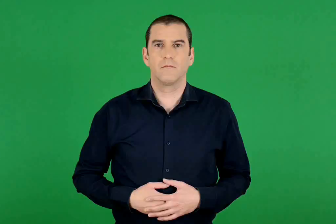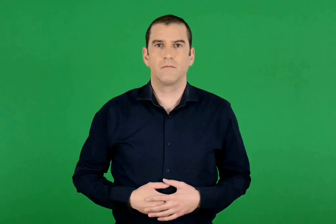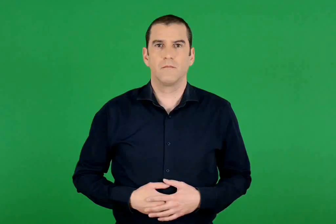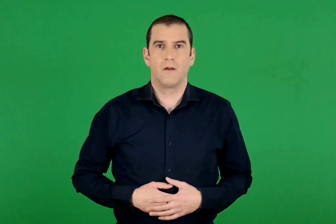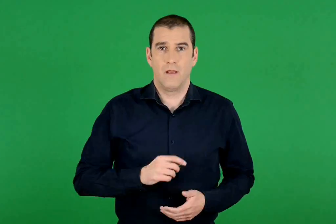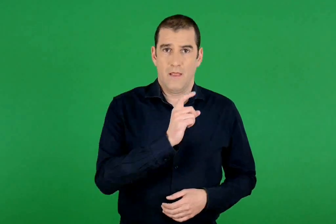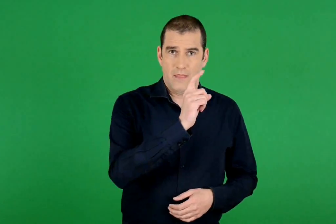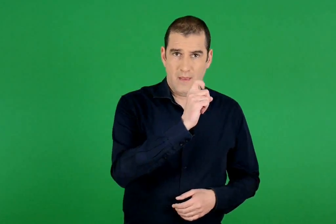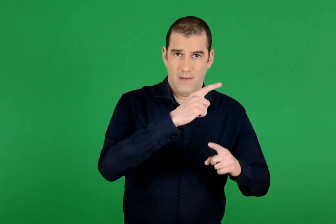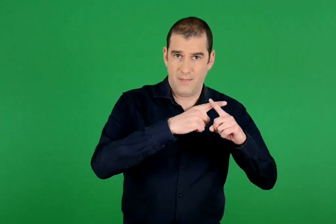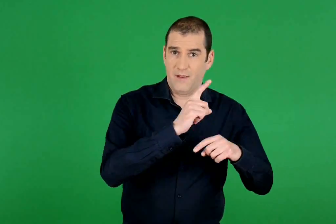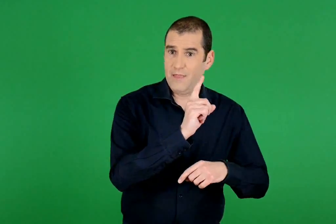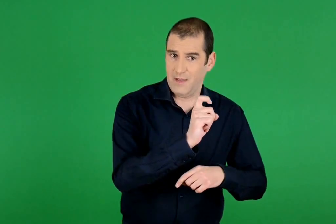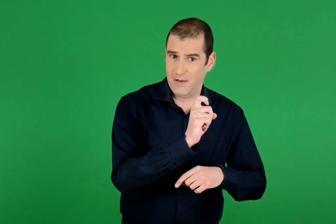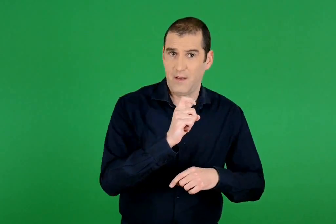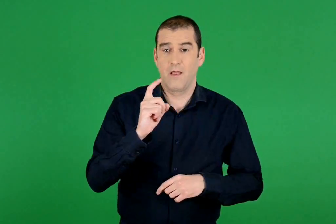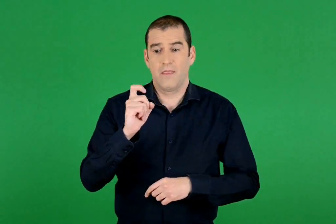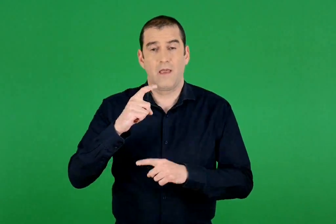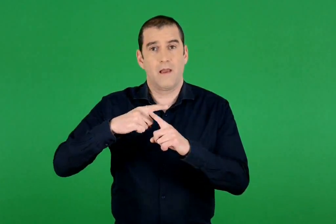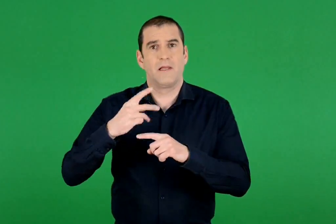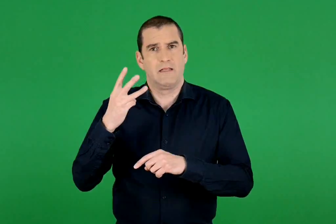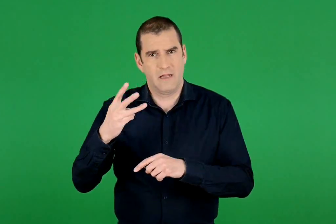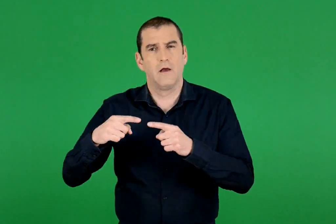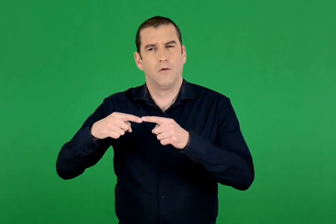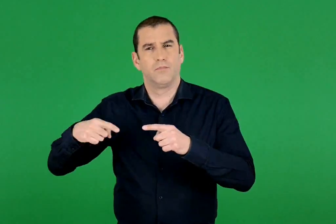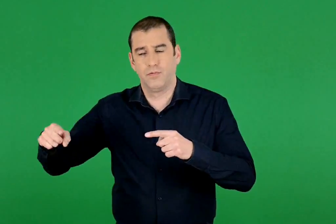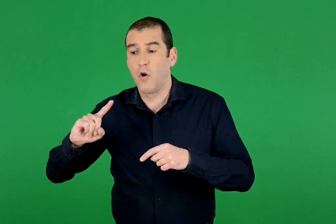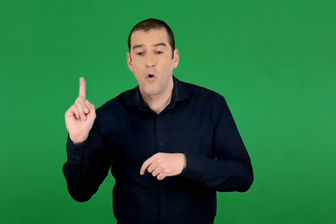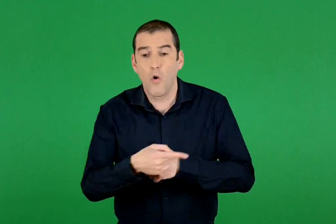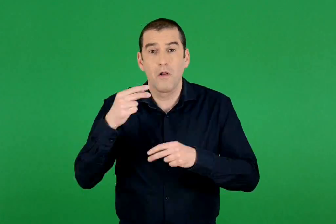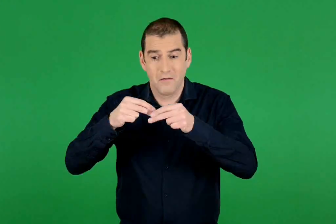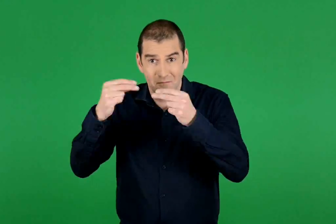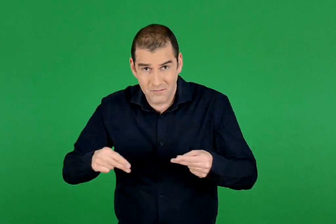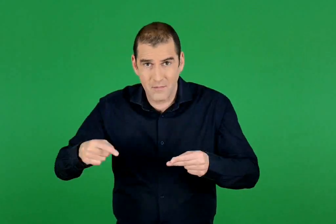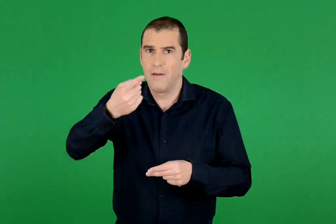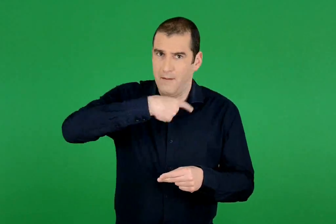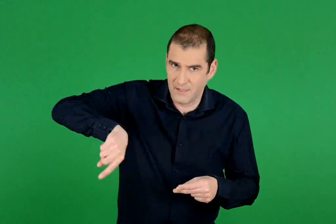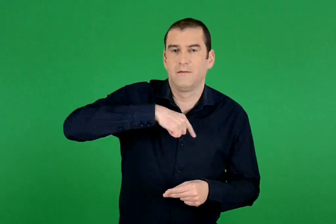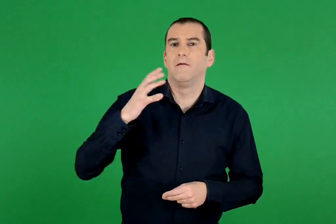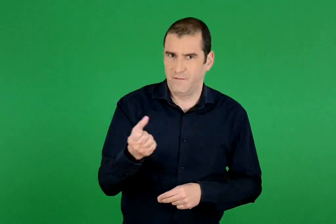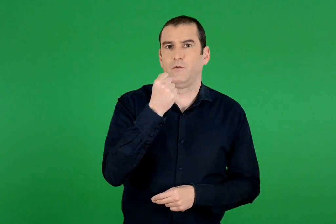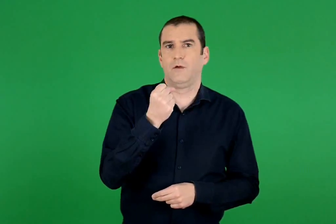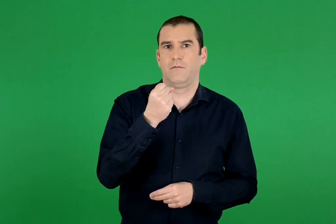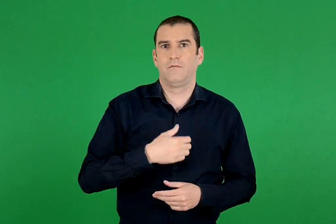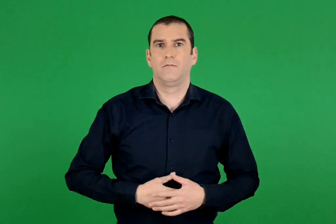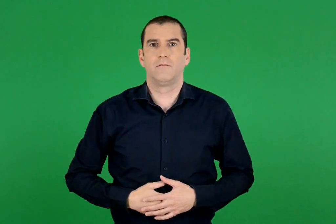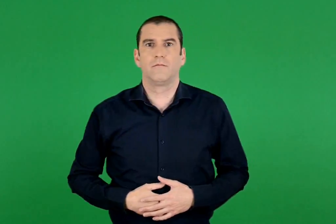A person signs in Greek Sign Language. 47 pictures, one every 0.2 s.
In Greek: βρίσκουμε όλα τα γινόμενα , 10 x 10 , 10 x 3 , κτλ
